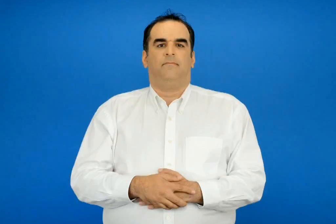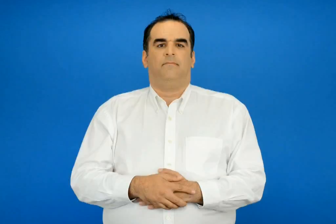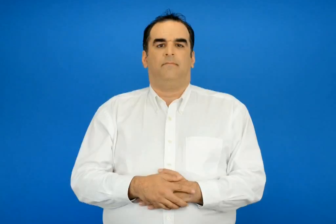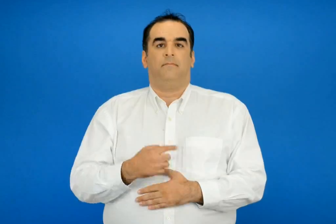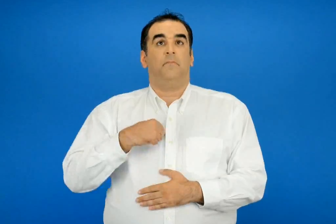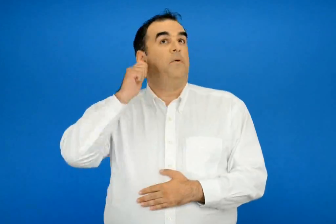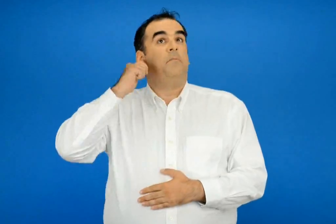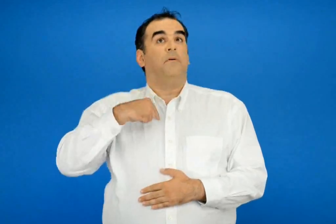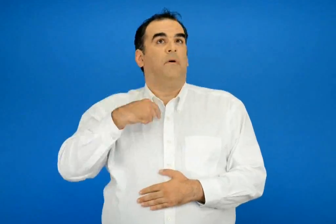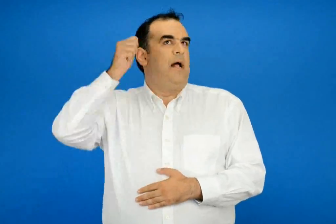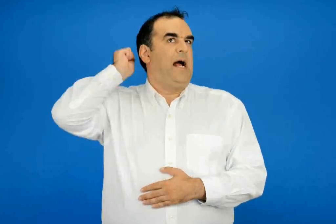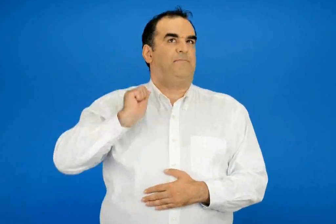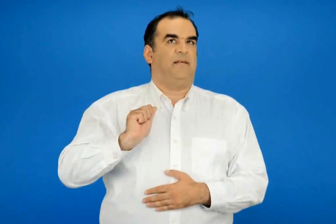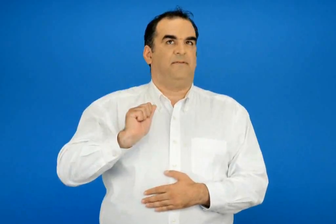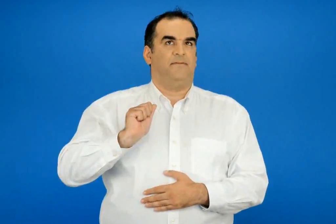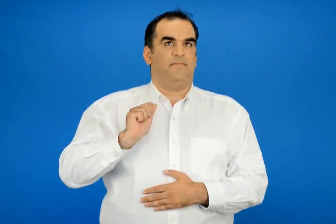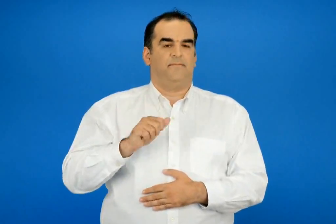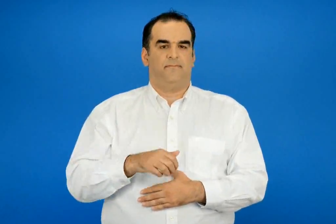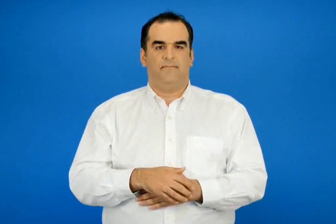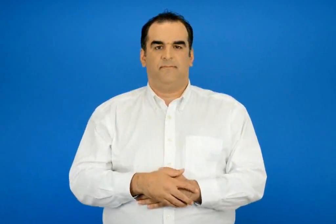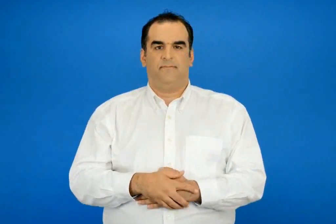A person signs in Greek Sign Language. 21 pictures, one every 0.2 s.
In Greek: ασημάκη με λεν
